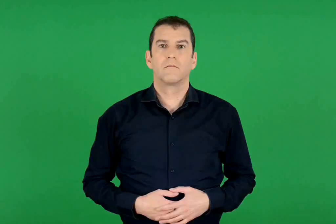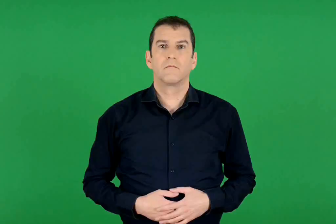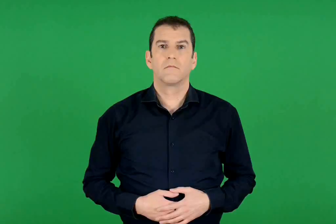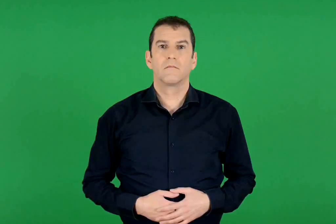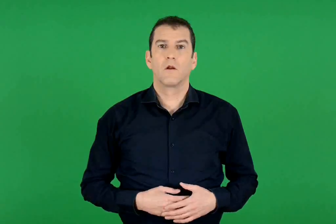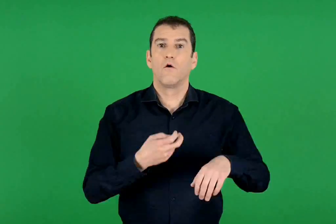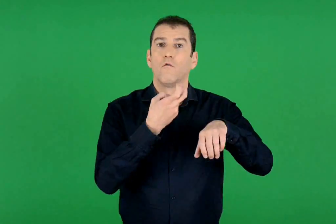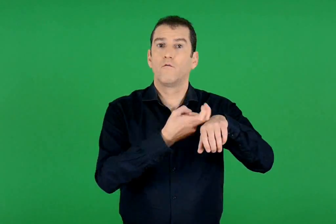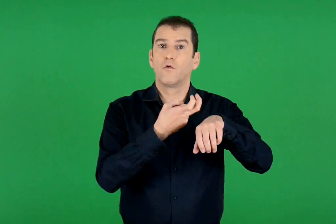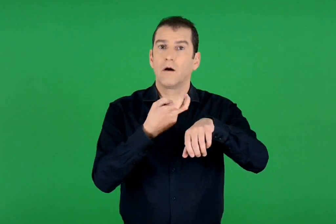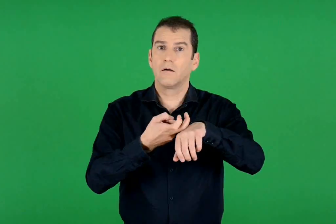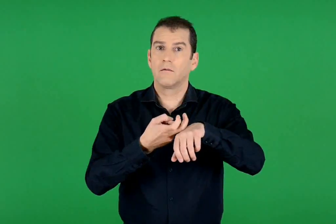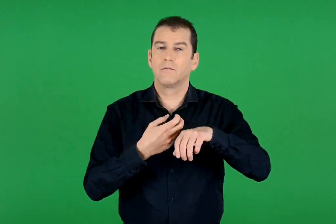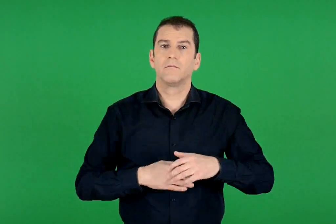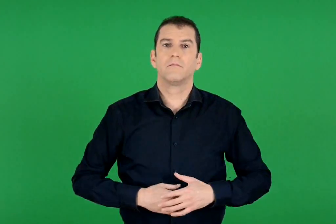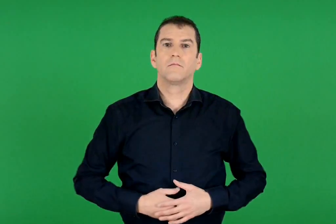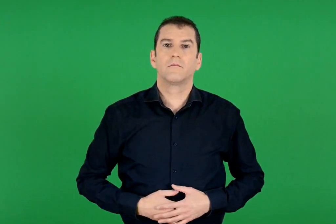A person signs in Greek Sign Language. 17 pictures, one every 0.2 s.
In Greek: βουνά
